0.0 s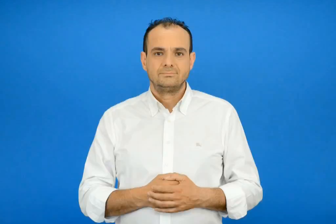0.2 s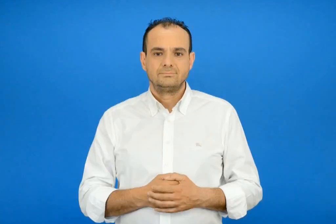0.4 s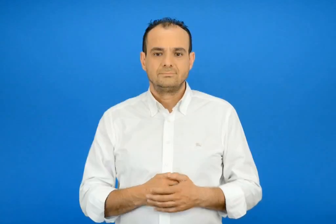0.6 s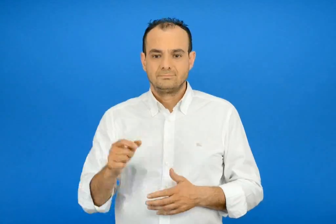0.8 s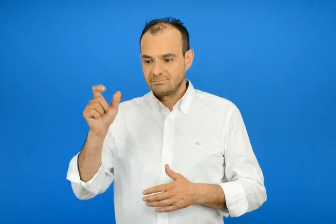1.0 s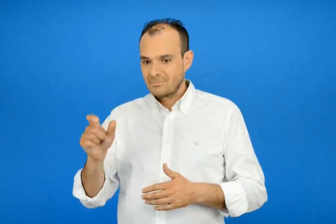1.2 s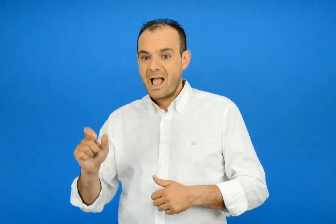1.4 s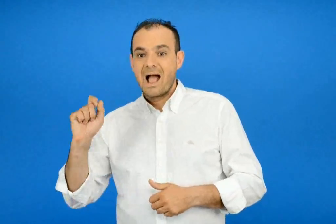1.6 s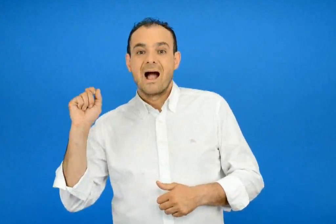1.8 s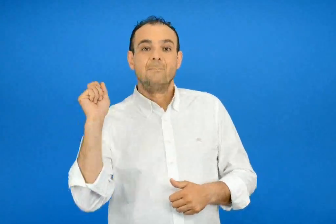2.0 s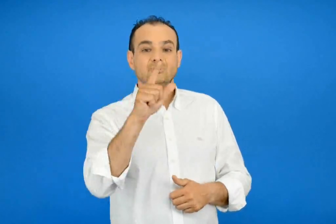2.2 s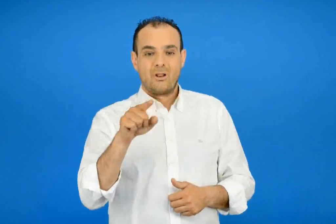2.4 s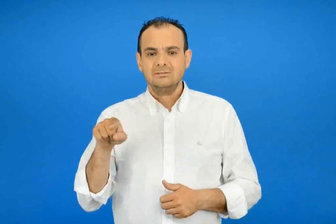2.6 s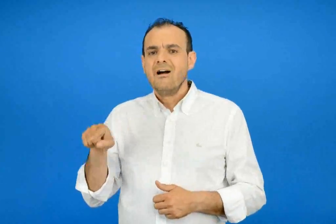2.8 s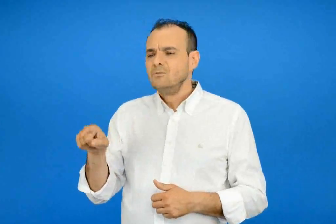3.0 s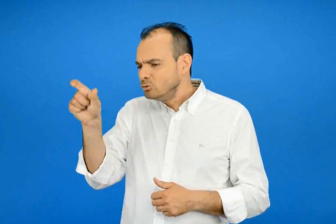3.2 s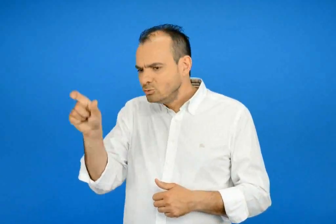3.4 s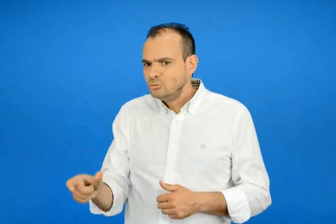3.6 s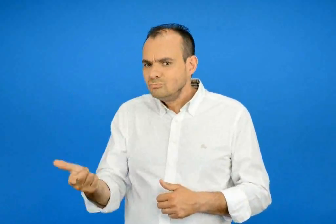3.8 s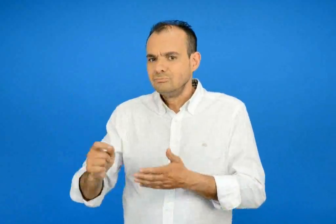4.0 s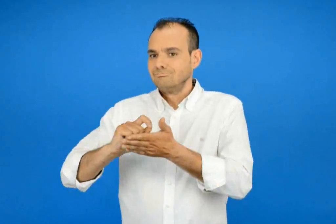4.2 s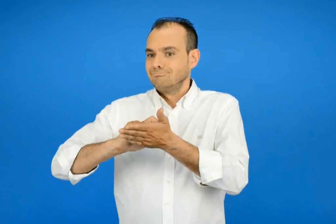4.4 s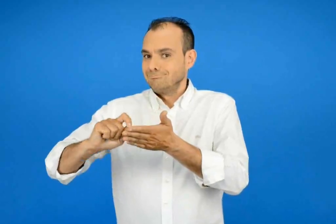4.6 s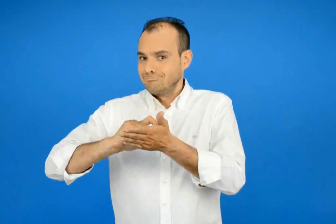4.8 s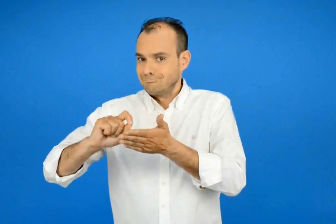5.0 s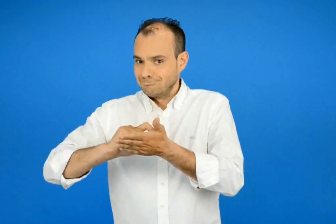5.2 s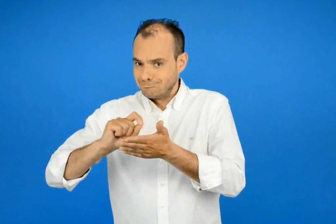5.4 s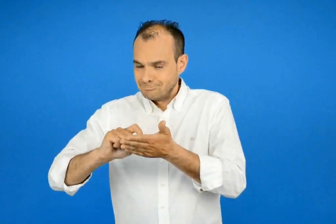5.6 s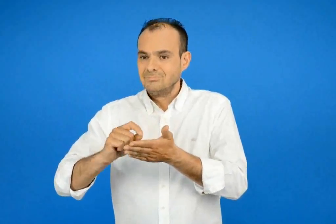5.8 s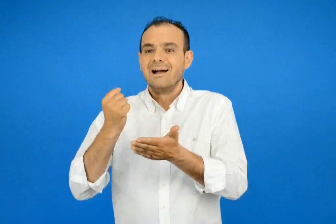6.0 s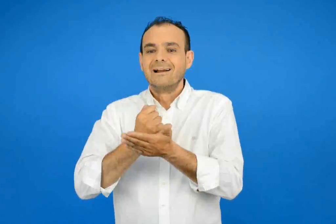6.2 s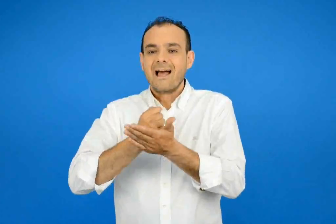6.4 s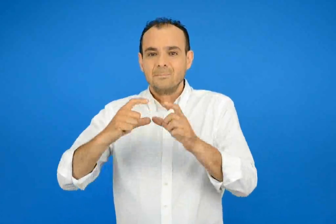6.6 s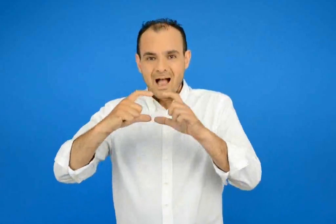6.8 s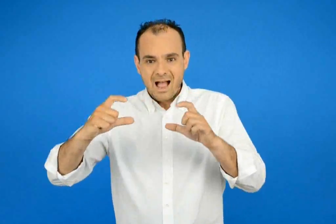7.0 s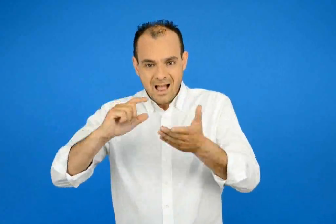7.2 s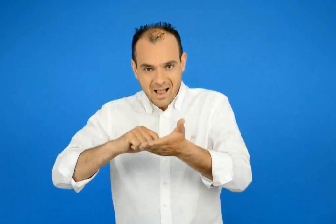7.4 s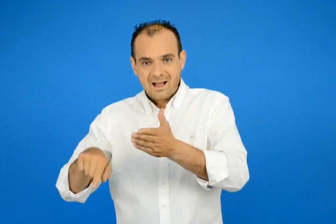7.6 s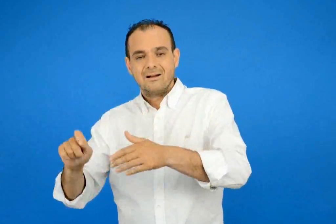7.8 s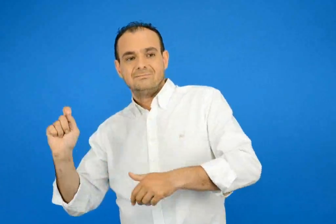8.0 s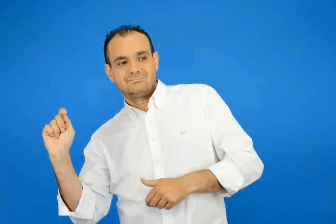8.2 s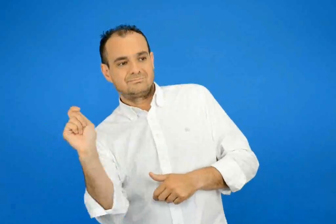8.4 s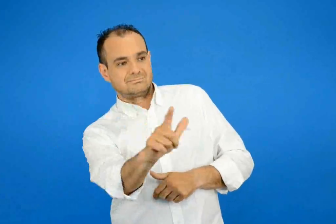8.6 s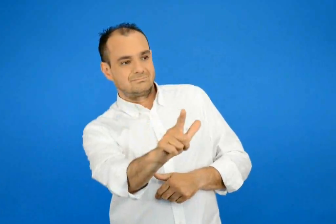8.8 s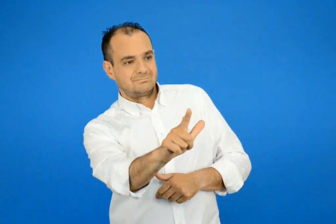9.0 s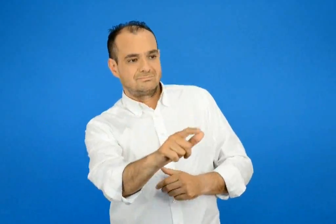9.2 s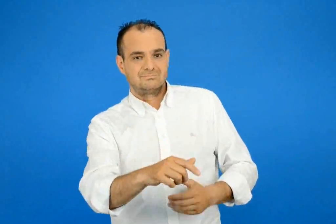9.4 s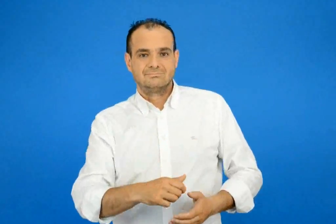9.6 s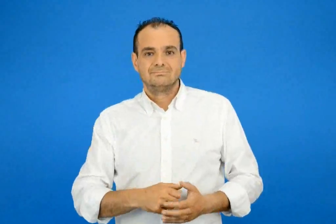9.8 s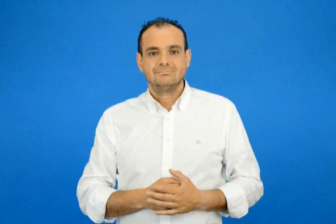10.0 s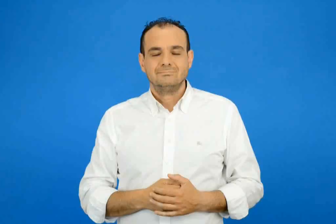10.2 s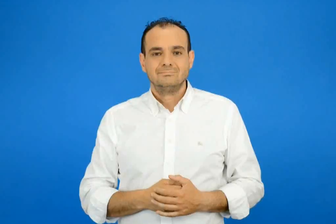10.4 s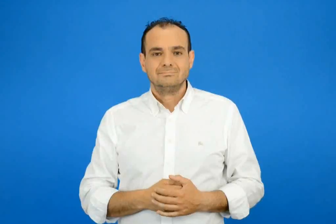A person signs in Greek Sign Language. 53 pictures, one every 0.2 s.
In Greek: αποστολέας είναι αυτός που γραφεί και αποστέλλει το γράμμα
